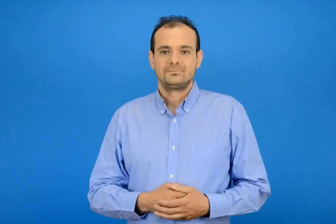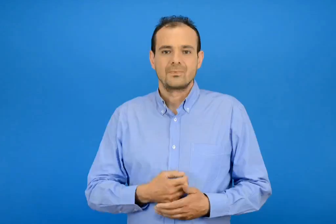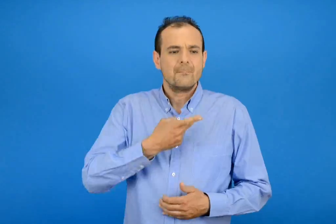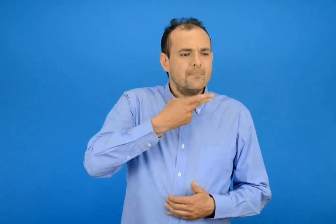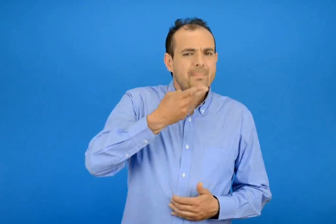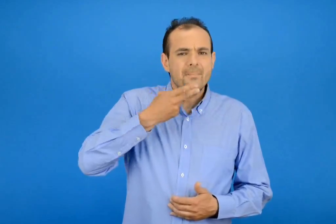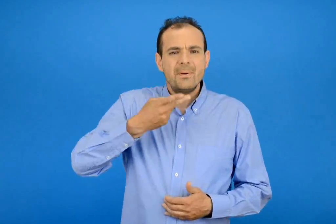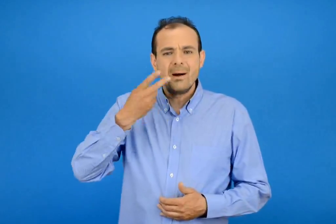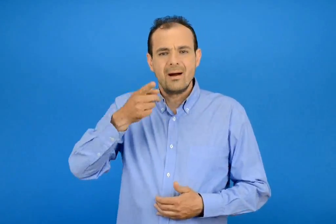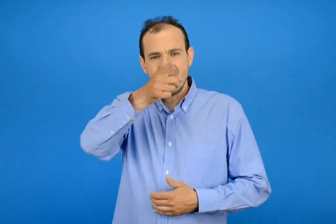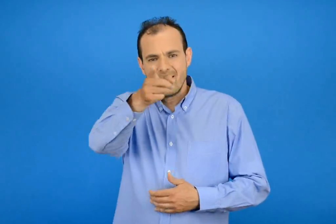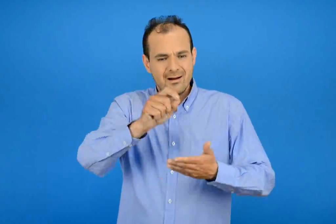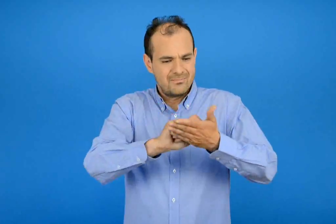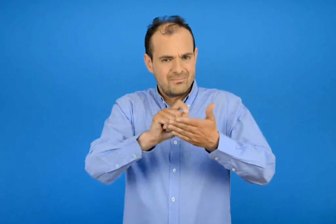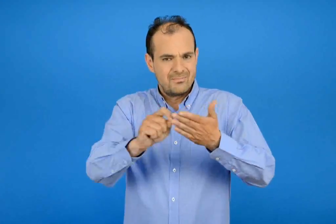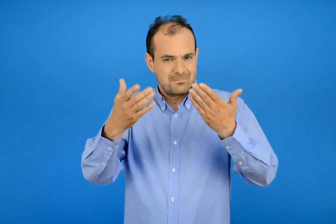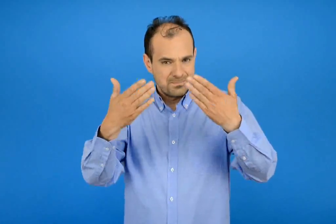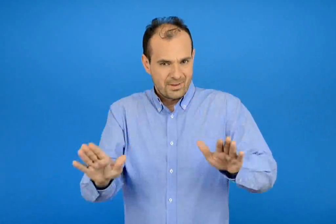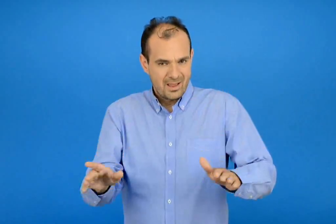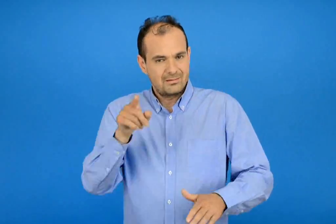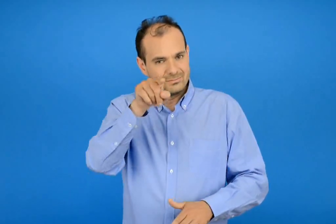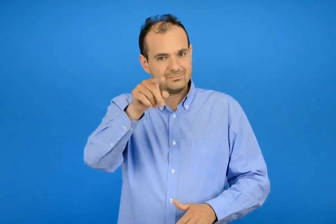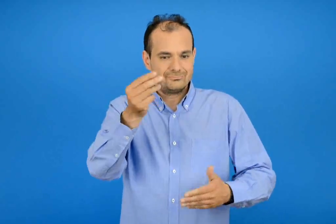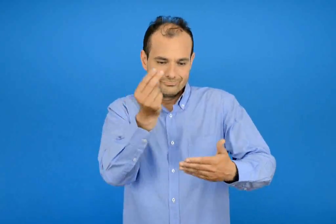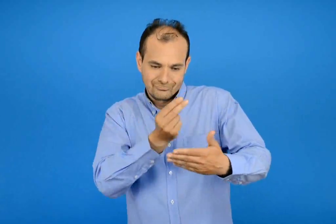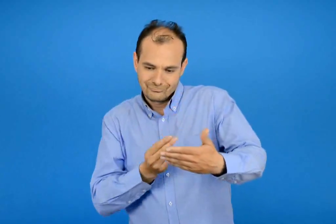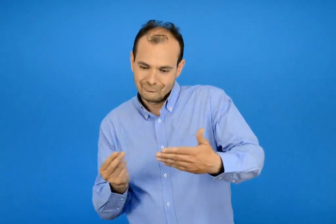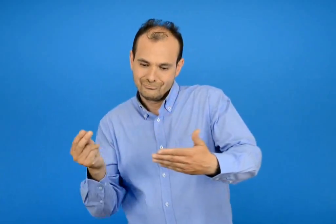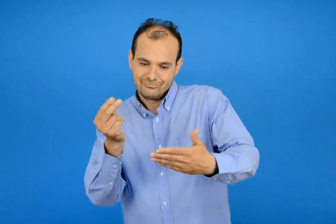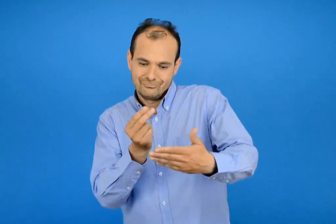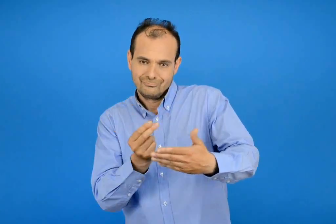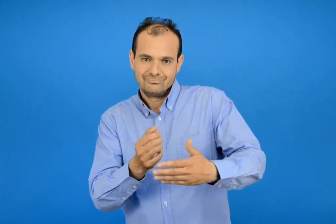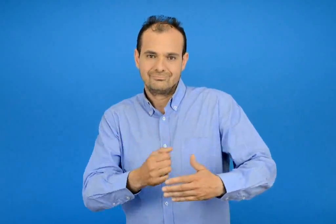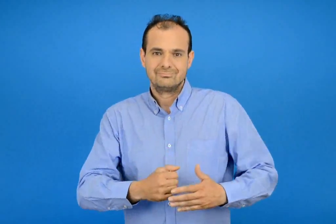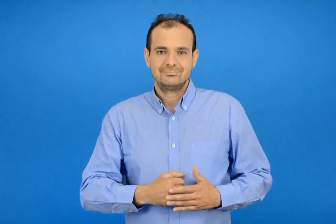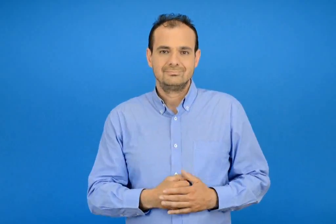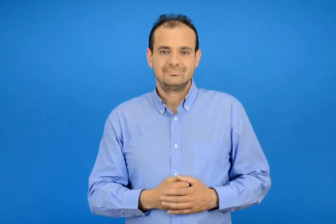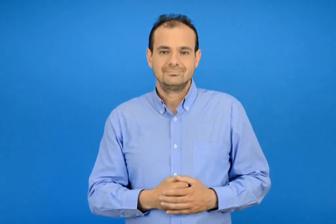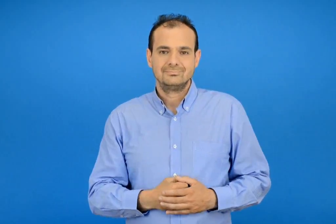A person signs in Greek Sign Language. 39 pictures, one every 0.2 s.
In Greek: ζωγραφίστε τα ποιήματα που γράψατε
